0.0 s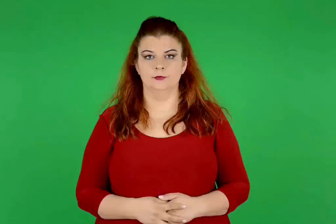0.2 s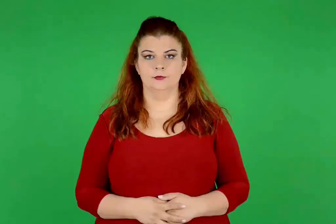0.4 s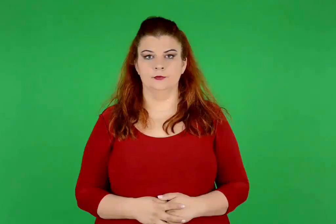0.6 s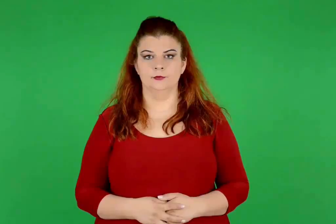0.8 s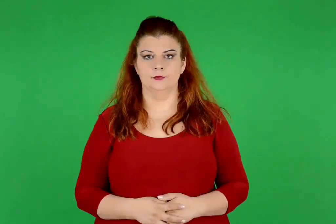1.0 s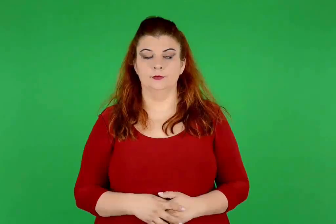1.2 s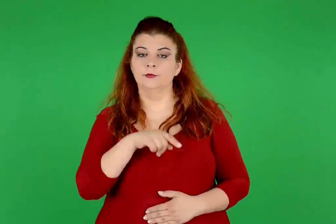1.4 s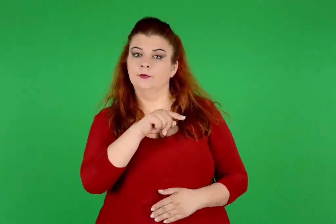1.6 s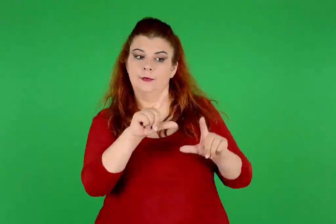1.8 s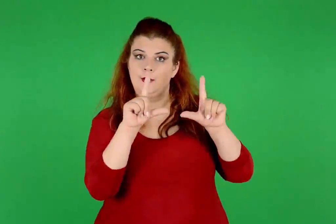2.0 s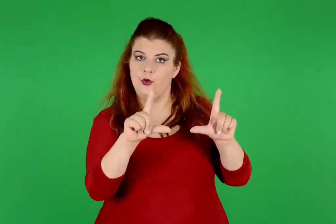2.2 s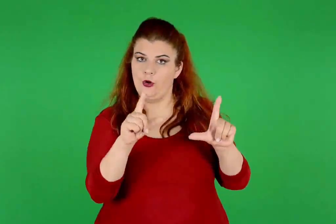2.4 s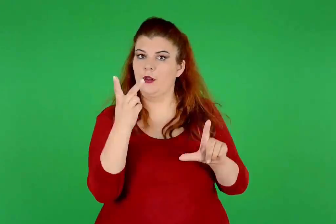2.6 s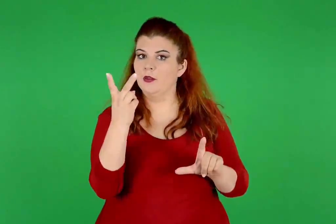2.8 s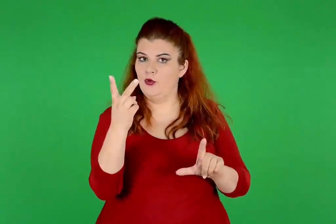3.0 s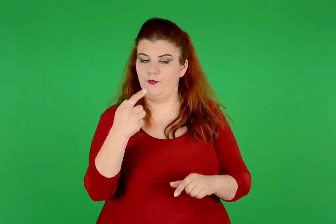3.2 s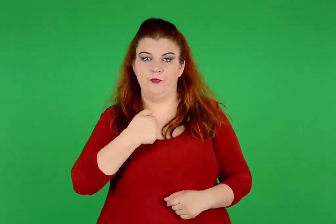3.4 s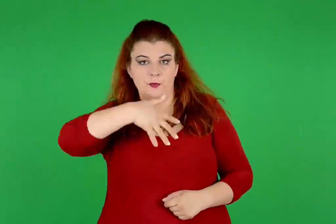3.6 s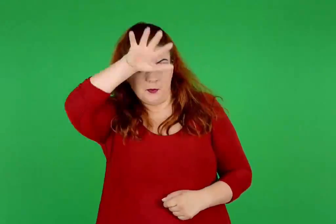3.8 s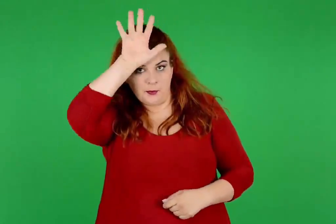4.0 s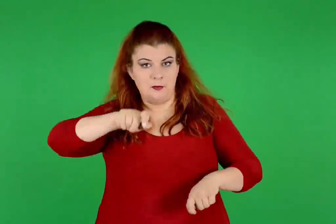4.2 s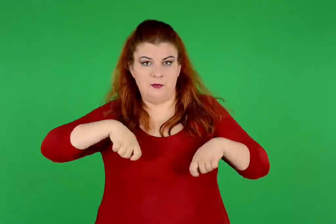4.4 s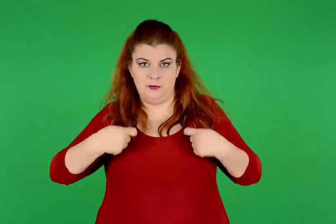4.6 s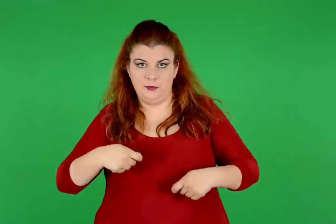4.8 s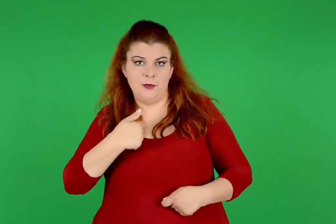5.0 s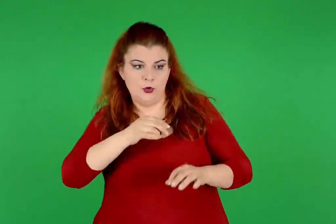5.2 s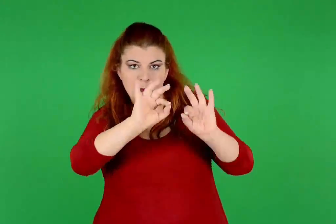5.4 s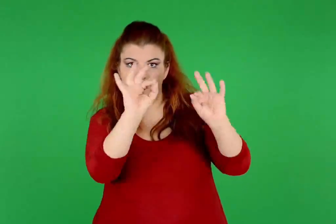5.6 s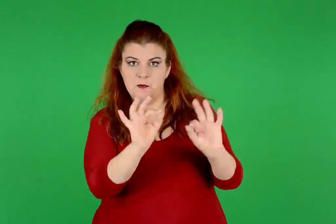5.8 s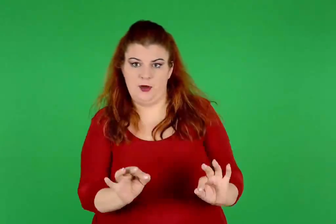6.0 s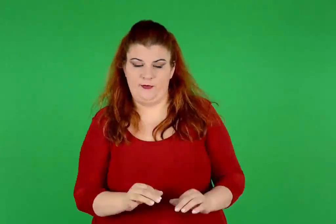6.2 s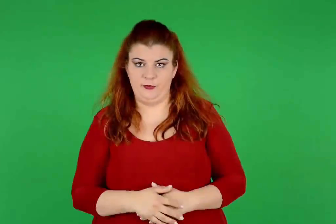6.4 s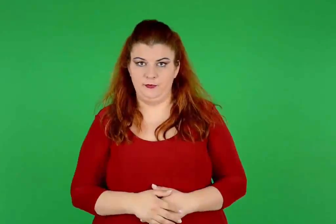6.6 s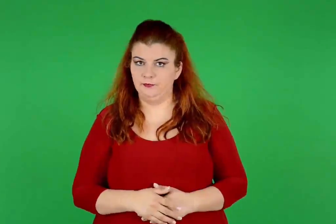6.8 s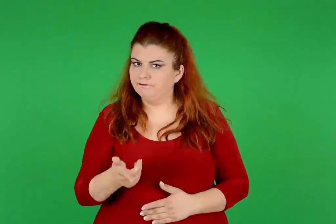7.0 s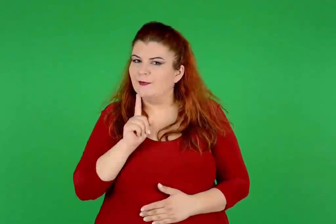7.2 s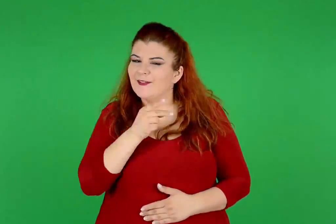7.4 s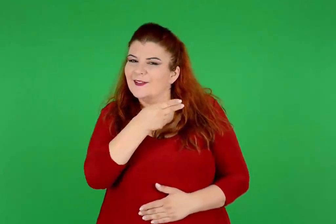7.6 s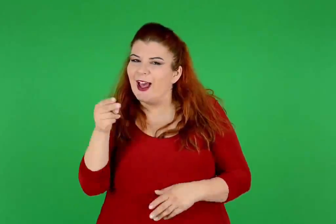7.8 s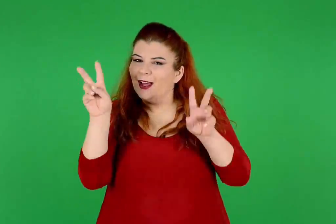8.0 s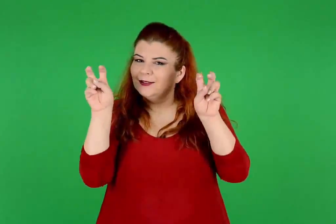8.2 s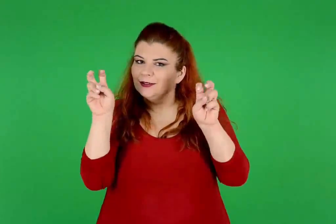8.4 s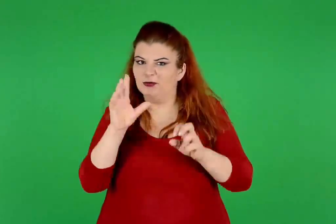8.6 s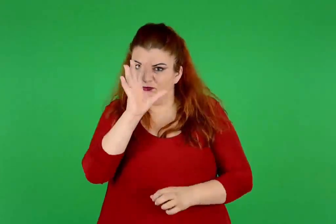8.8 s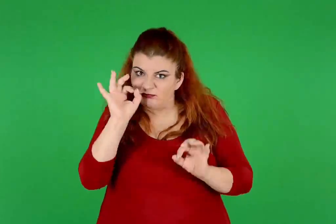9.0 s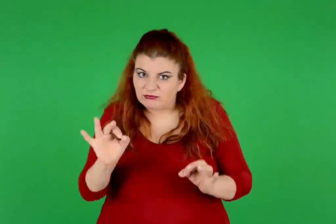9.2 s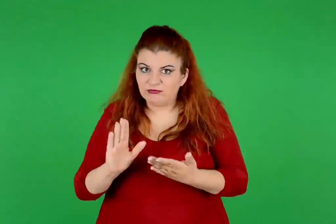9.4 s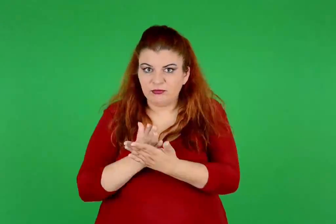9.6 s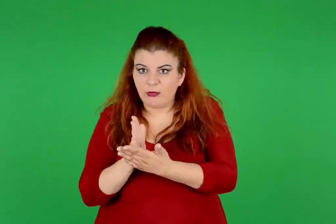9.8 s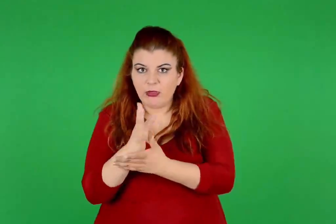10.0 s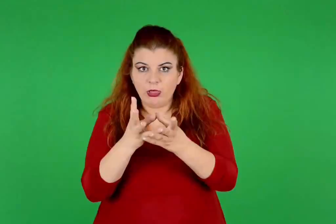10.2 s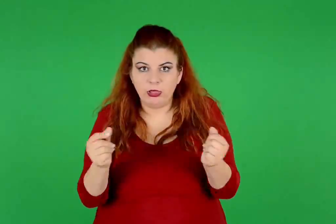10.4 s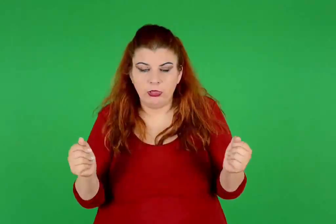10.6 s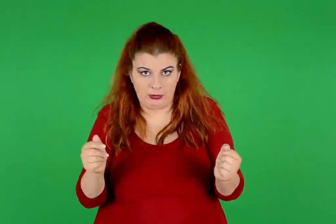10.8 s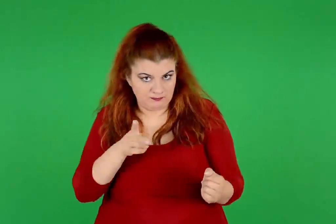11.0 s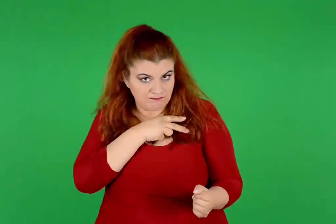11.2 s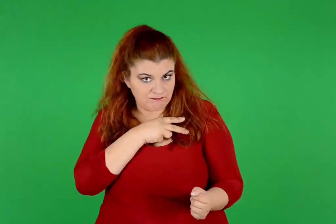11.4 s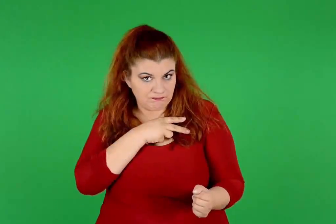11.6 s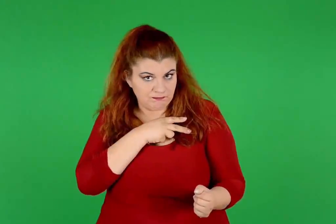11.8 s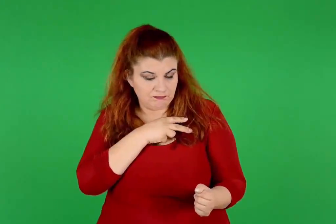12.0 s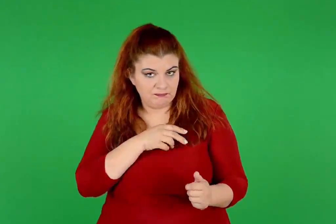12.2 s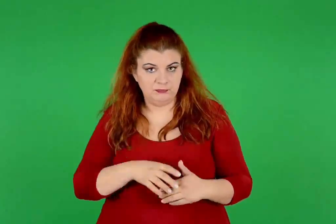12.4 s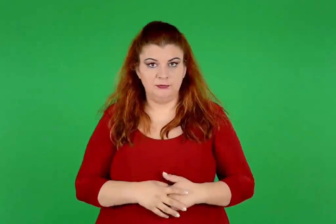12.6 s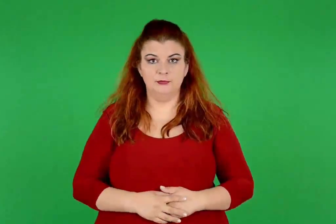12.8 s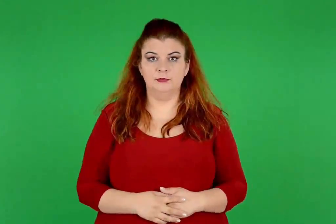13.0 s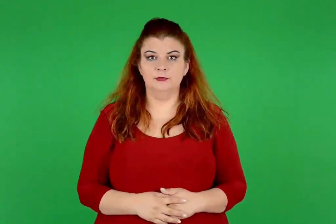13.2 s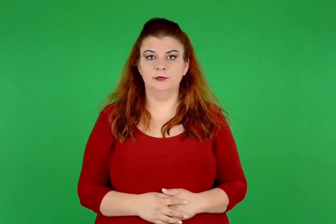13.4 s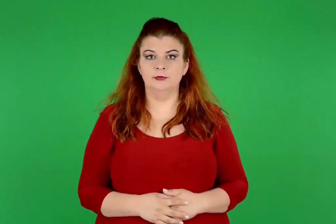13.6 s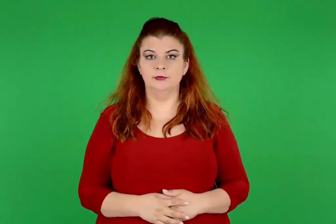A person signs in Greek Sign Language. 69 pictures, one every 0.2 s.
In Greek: περιγράφω ένα μινωικό ανάκτορο εικόνα 2 . δικαιολογείται η φράση ήταν πραγματικός λαβύρινθος ;
